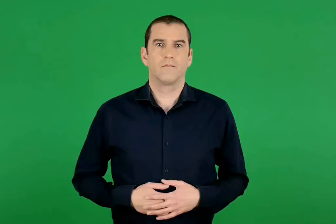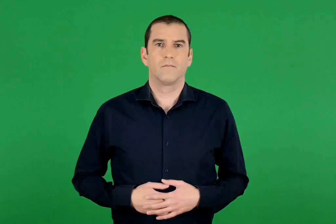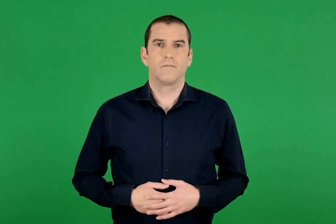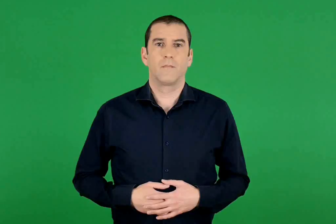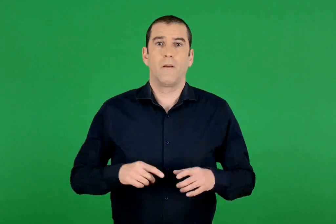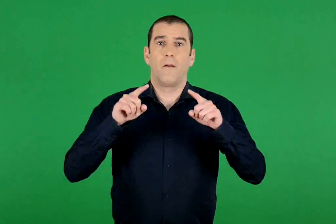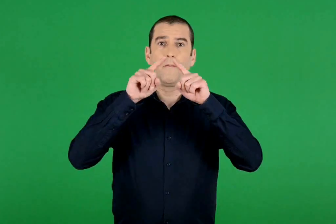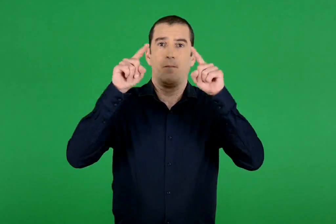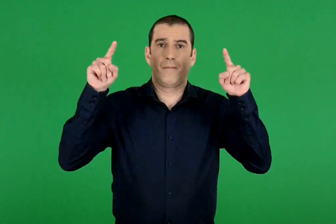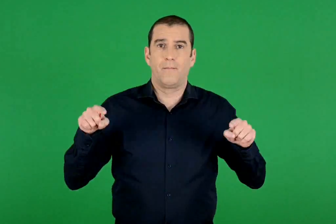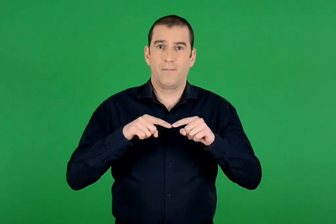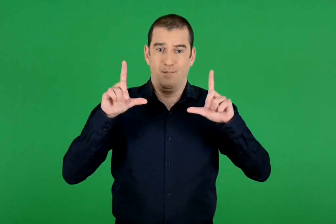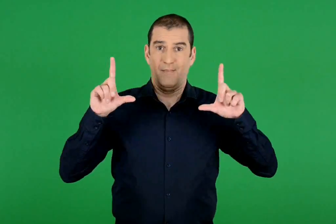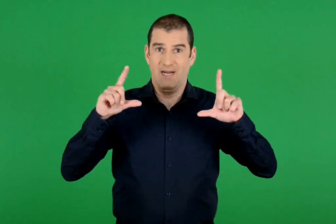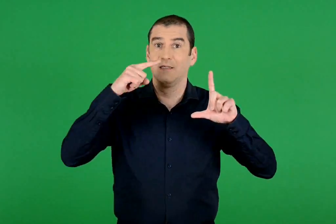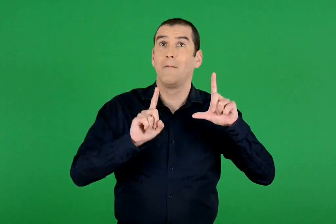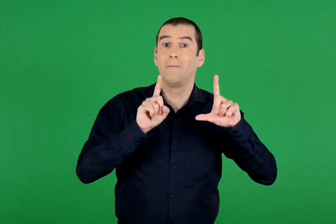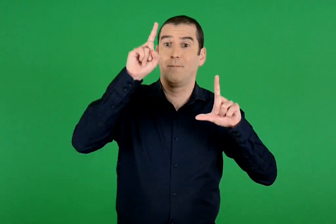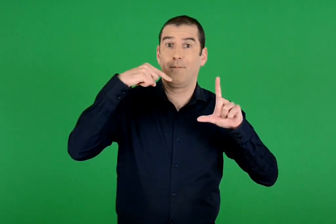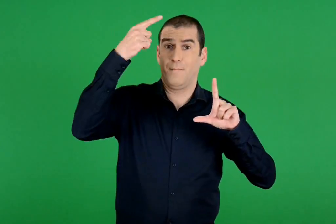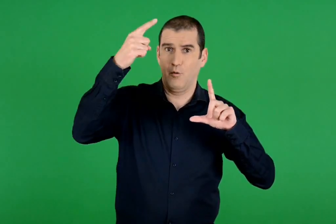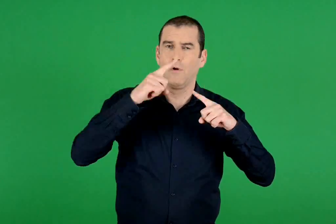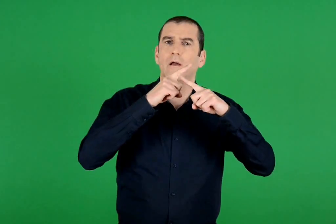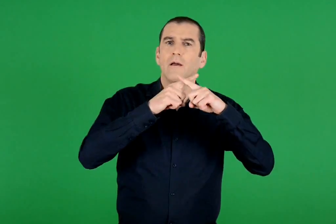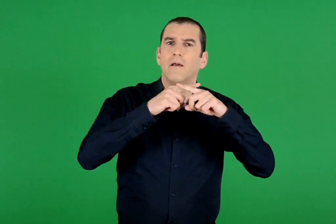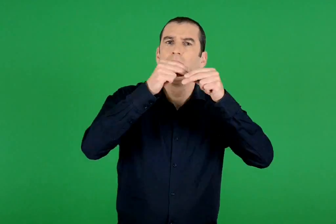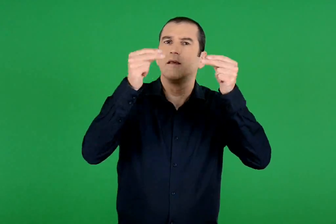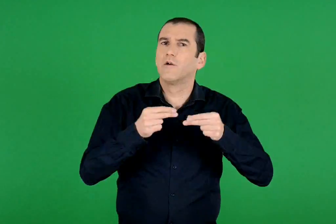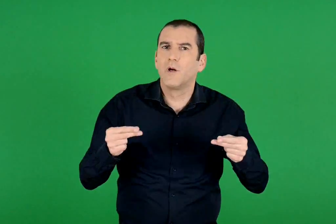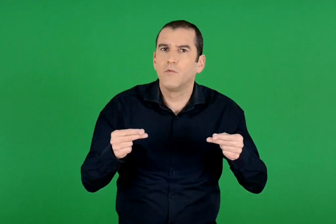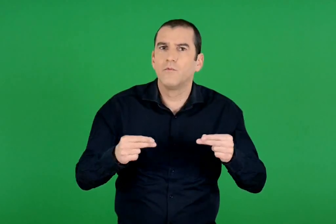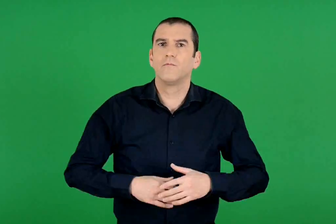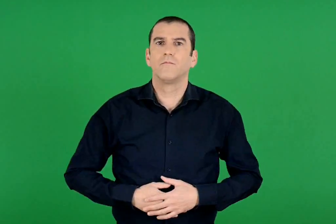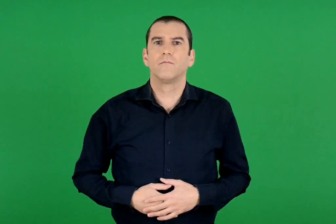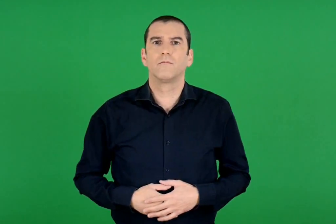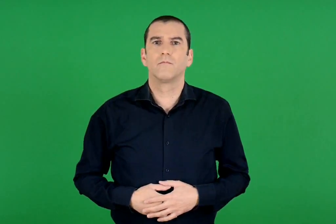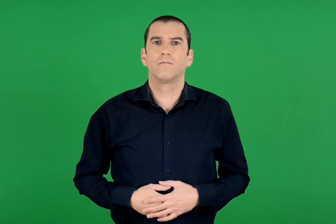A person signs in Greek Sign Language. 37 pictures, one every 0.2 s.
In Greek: ο παραπάνω πίνακας αντιστοιχεί στο γινόμενο
